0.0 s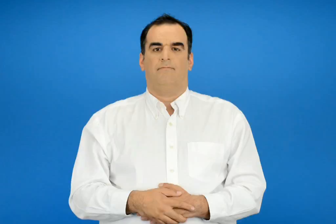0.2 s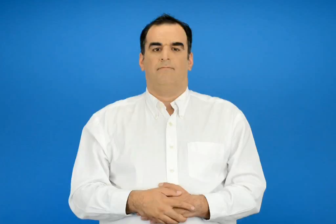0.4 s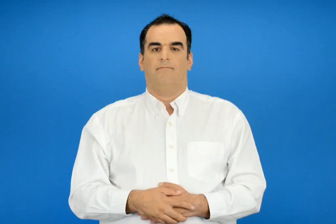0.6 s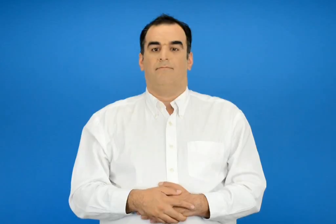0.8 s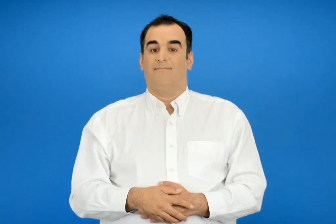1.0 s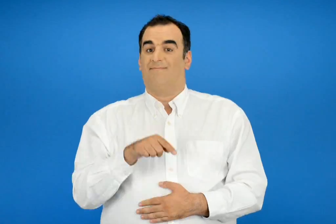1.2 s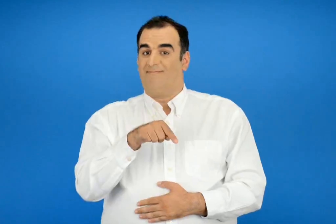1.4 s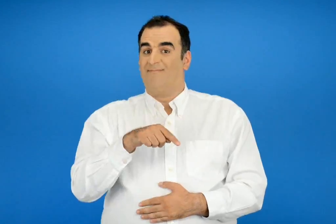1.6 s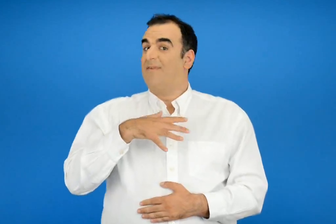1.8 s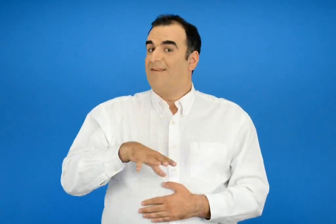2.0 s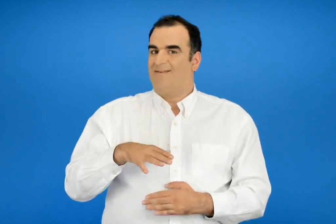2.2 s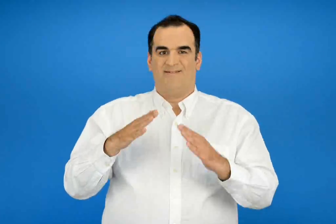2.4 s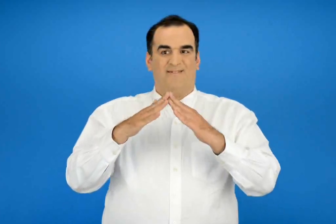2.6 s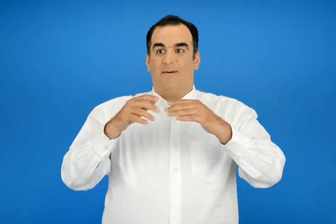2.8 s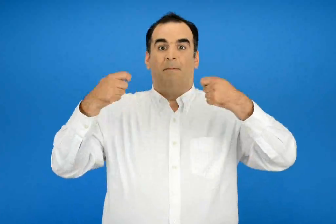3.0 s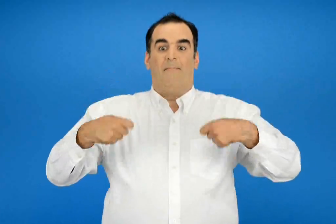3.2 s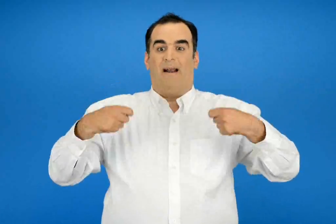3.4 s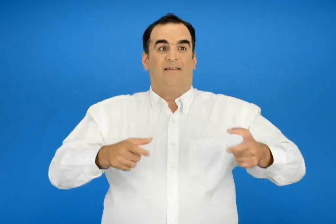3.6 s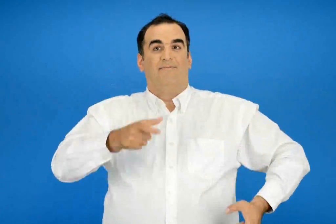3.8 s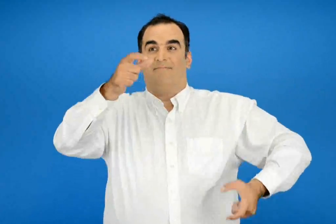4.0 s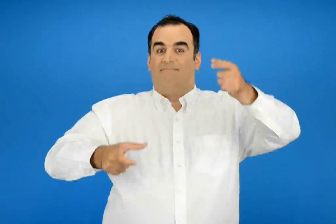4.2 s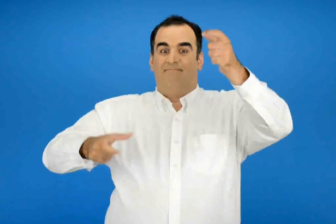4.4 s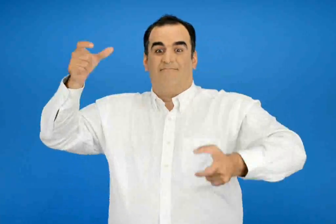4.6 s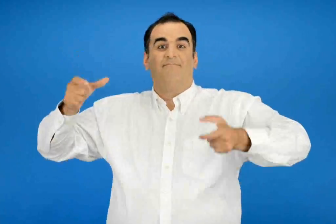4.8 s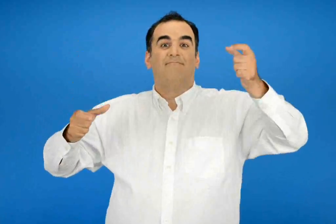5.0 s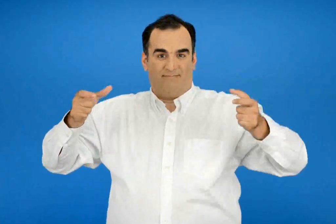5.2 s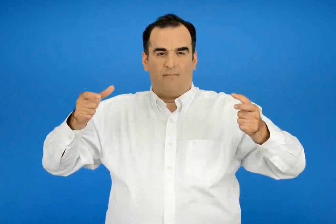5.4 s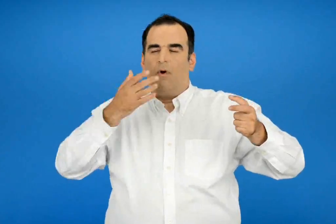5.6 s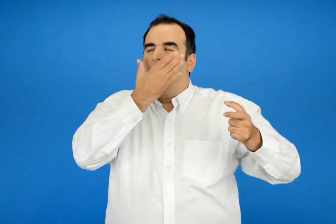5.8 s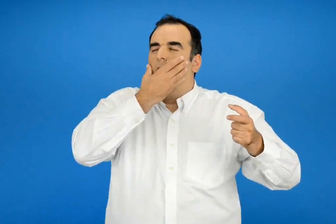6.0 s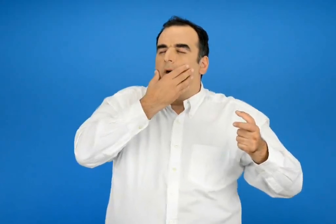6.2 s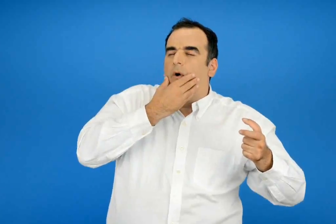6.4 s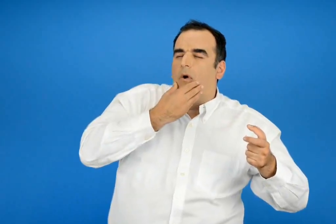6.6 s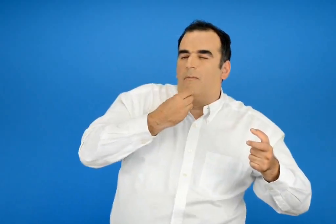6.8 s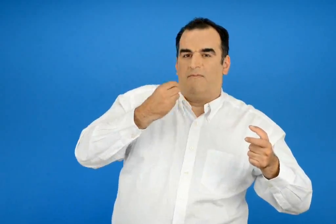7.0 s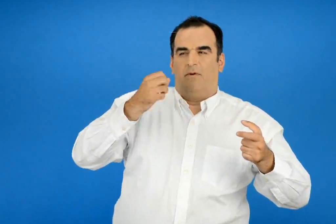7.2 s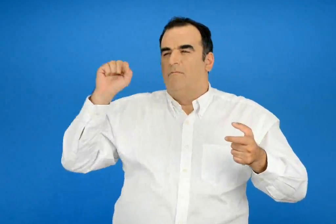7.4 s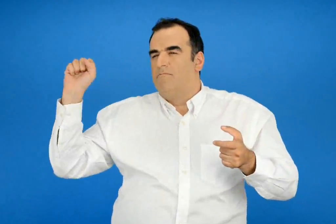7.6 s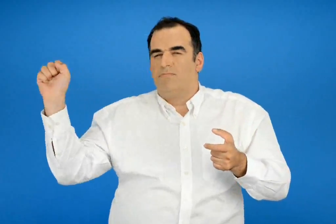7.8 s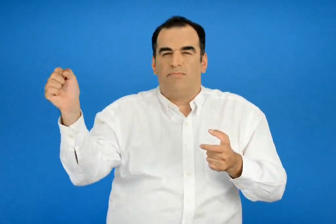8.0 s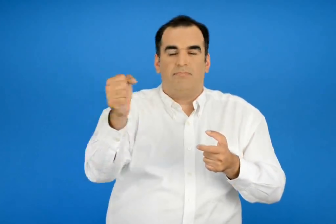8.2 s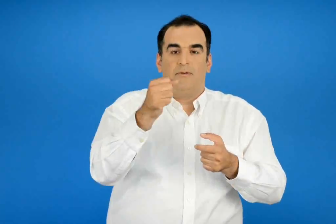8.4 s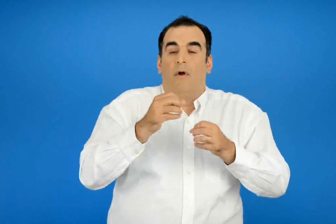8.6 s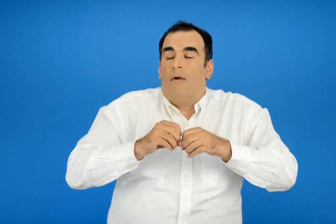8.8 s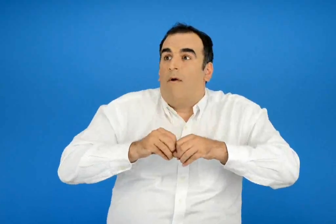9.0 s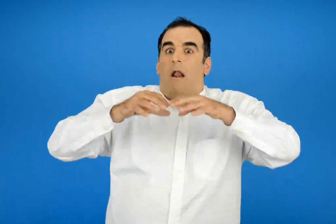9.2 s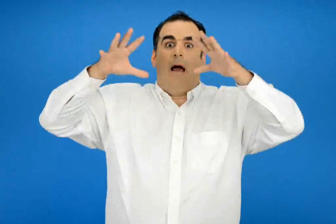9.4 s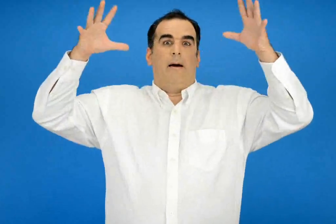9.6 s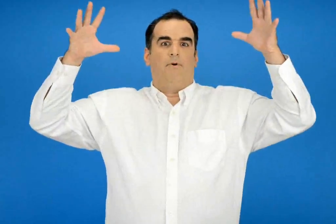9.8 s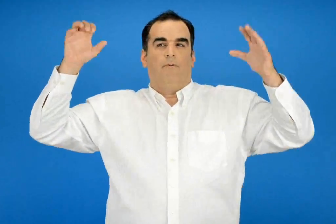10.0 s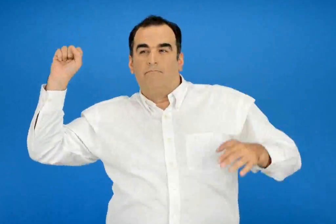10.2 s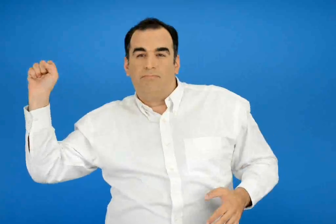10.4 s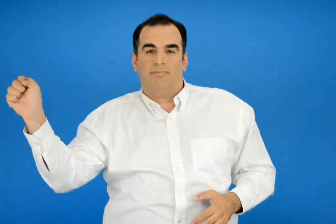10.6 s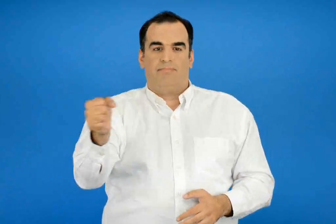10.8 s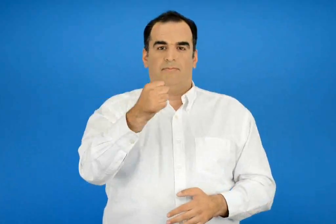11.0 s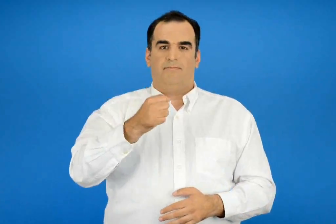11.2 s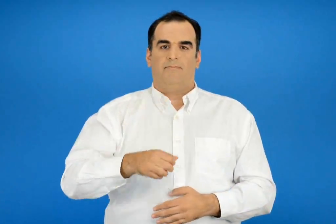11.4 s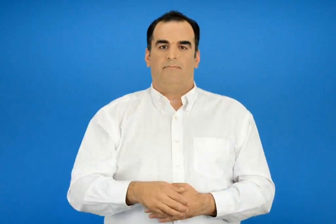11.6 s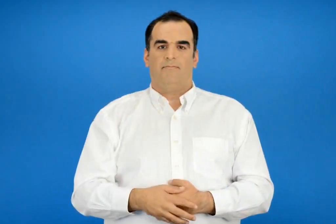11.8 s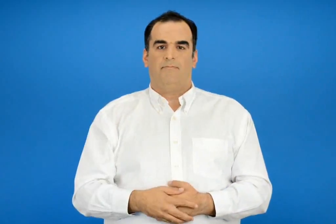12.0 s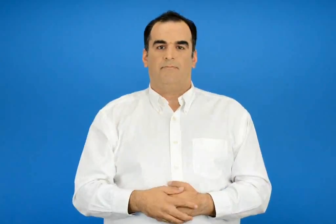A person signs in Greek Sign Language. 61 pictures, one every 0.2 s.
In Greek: ήθελε το παλάτι όπου θα ζήσει να είναι το πιο όμορφο το πιο λαμπρό
